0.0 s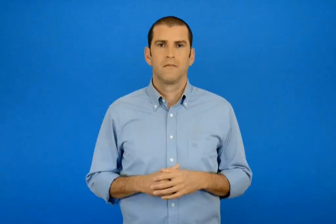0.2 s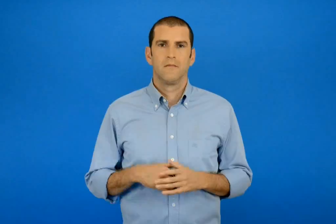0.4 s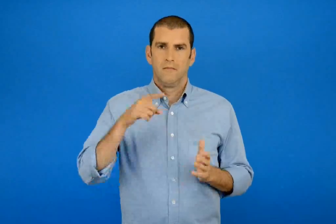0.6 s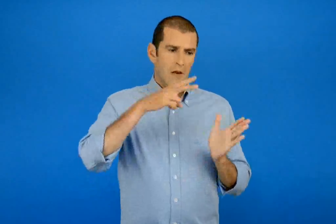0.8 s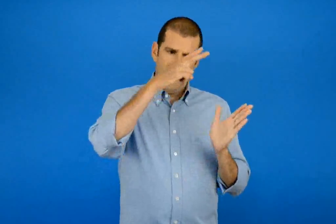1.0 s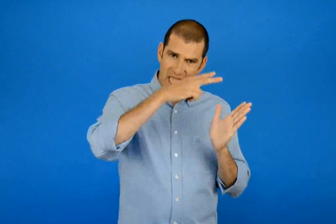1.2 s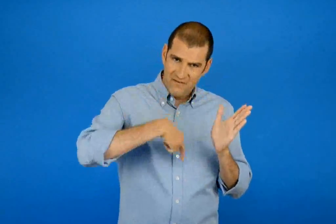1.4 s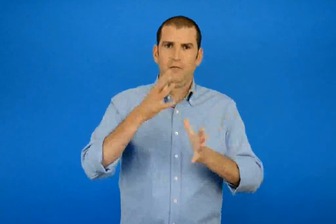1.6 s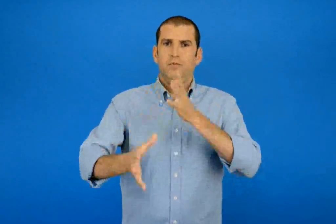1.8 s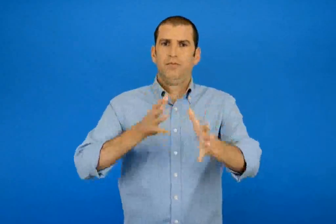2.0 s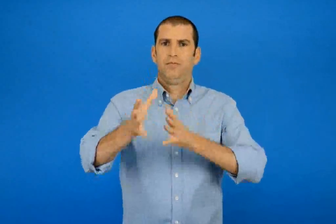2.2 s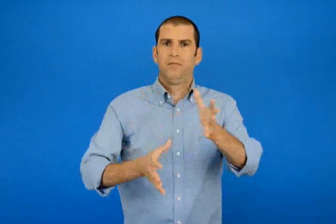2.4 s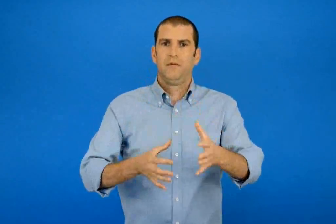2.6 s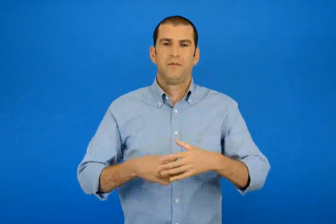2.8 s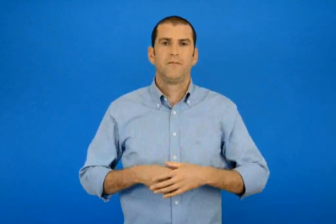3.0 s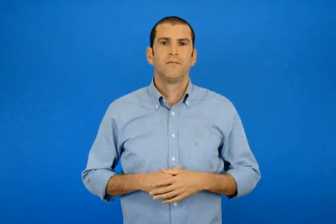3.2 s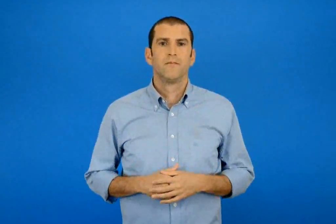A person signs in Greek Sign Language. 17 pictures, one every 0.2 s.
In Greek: διάβασε φωναχτά
